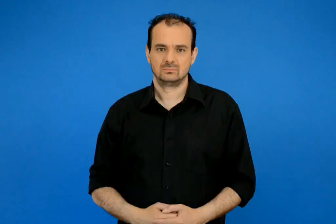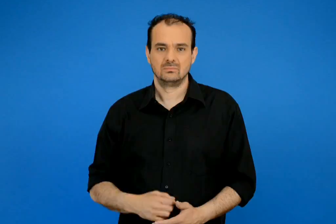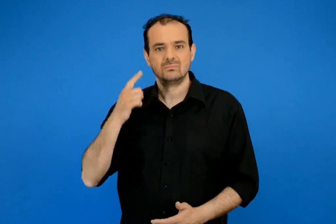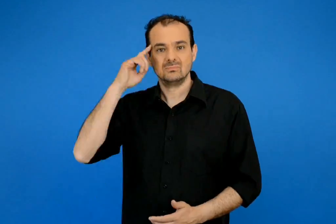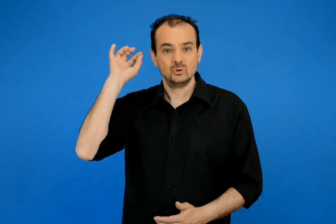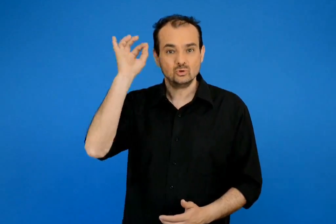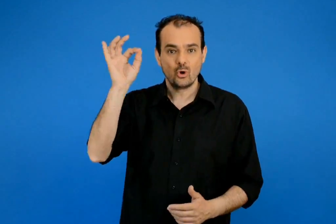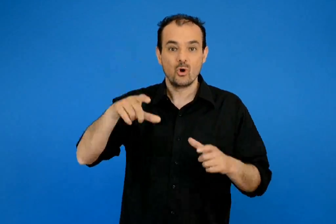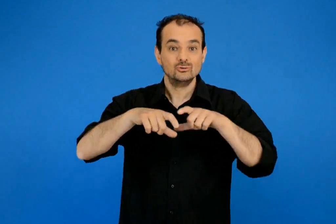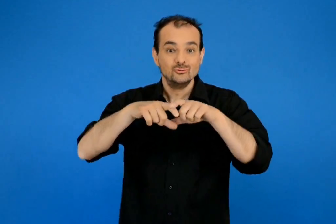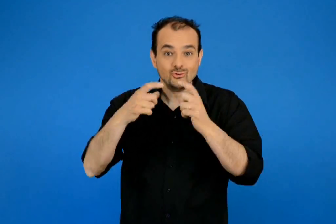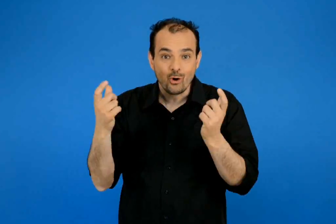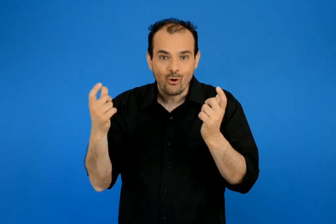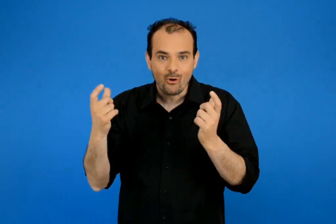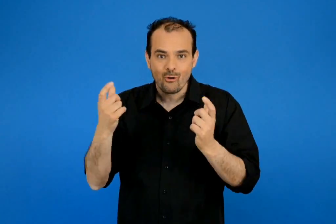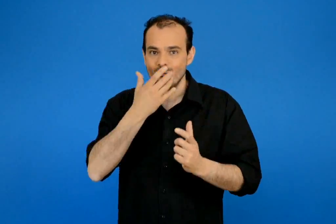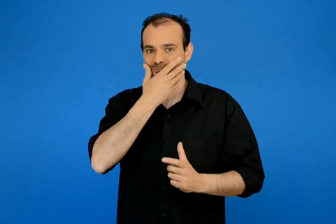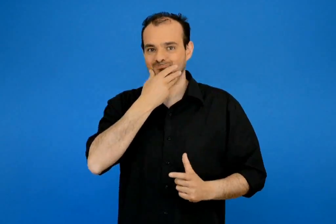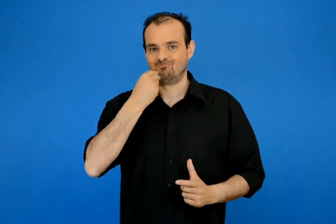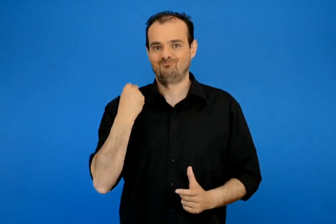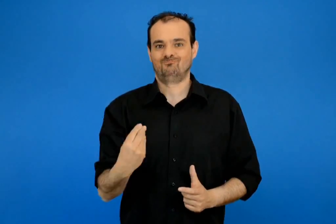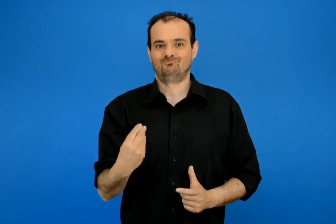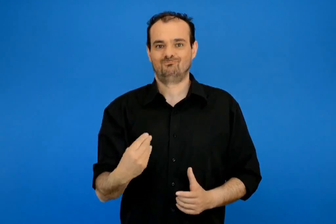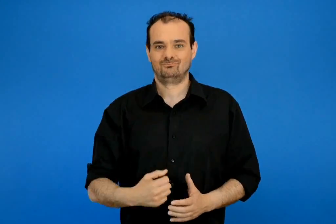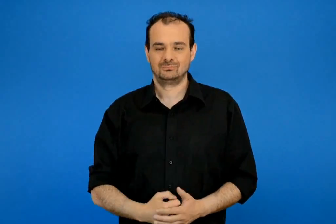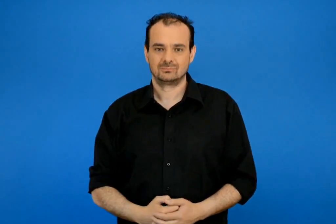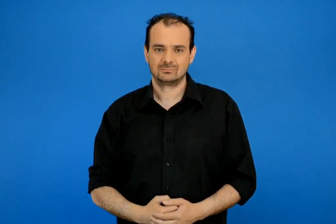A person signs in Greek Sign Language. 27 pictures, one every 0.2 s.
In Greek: για να έχουμε εάν όμορφο σχολείο
